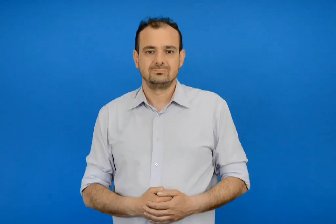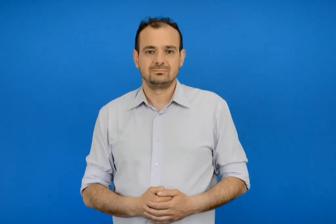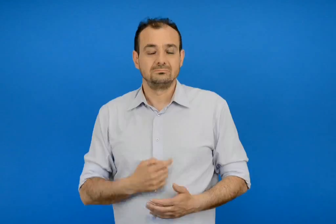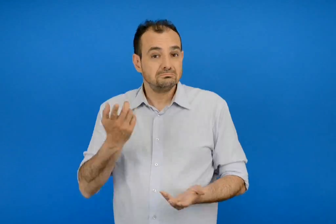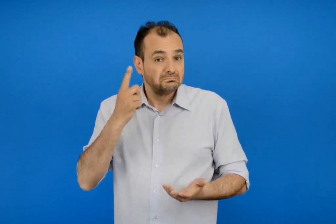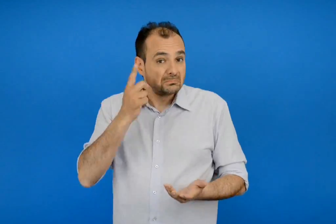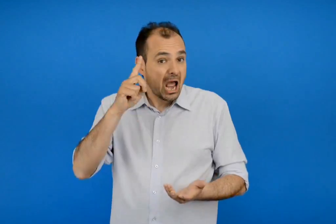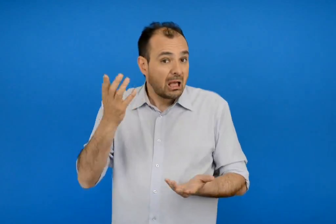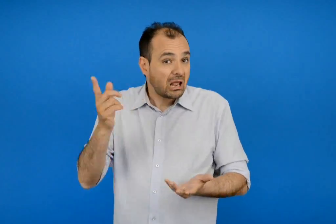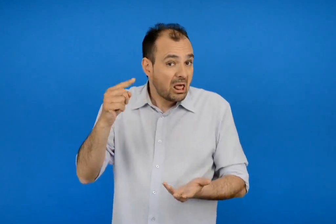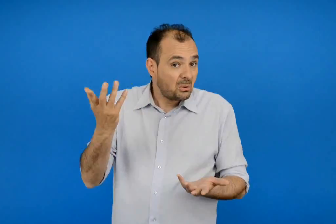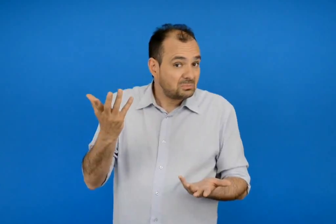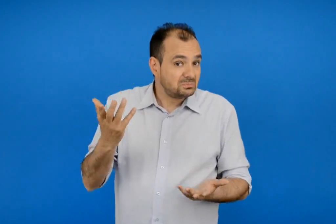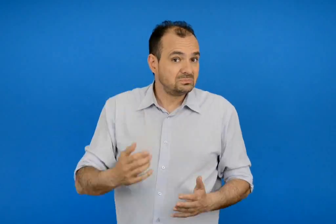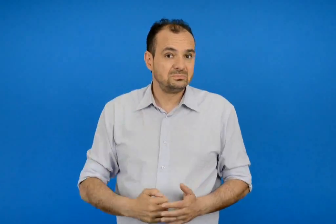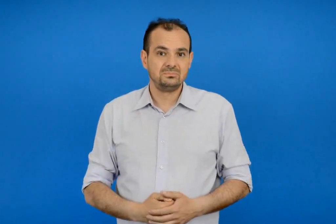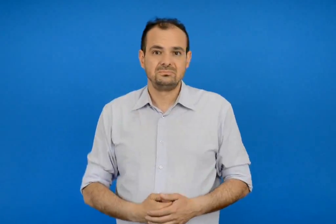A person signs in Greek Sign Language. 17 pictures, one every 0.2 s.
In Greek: κάτι άλλο ;
